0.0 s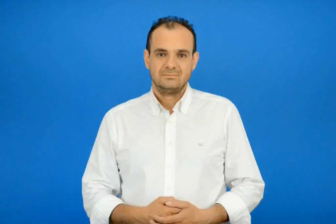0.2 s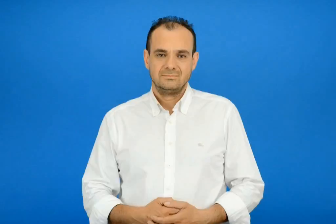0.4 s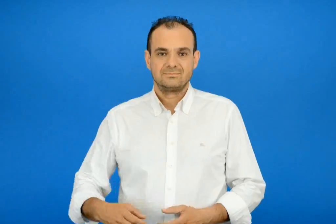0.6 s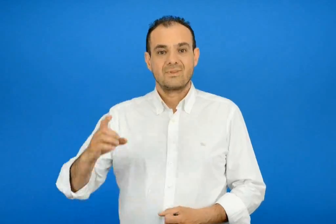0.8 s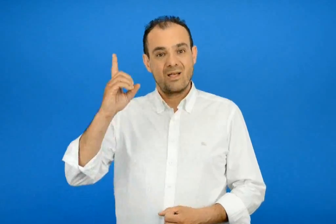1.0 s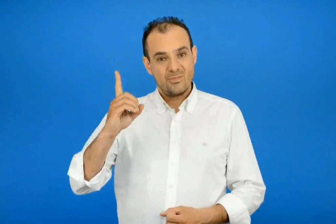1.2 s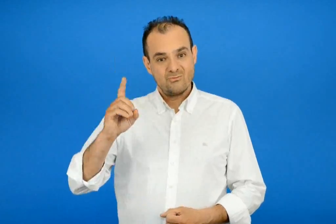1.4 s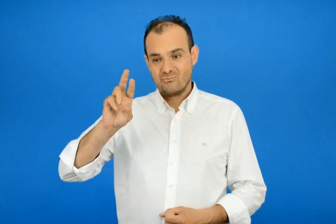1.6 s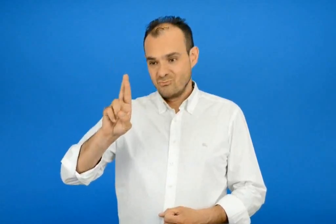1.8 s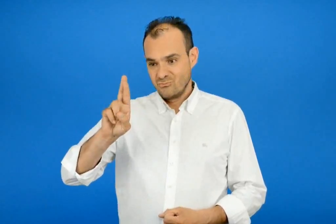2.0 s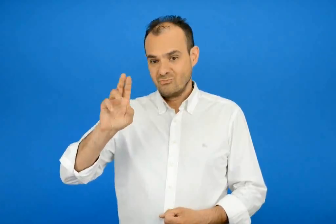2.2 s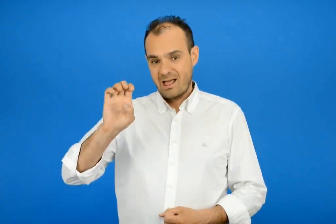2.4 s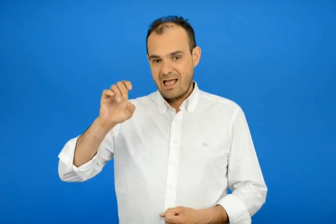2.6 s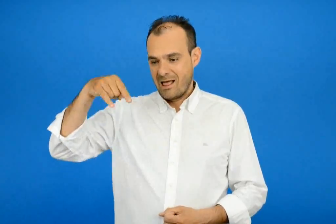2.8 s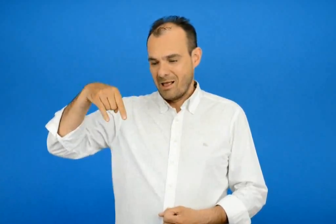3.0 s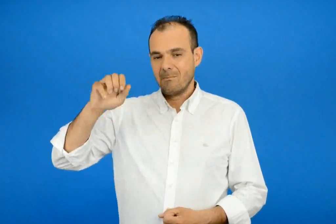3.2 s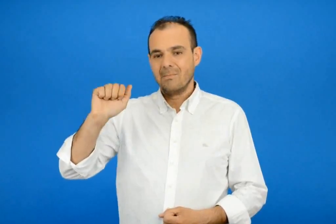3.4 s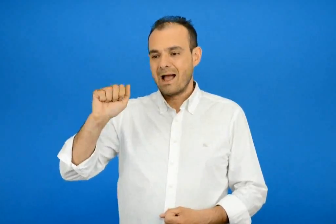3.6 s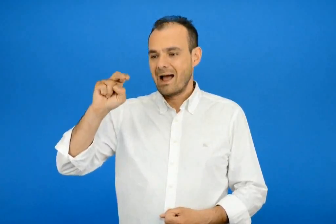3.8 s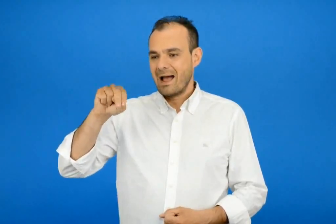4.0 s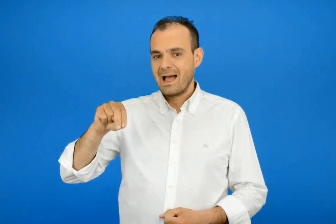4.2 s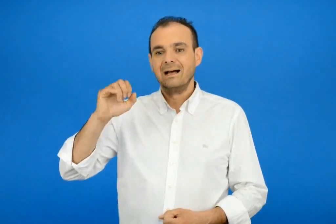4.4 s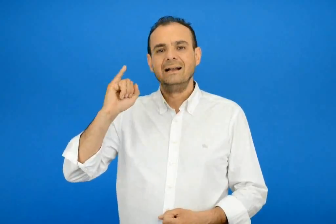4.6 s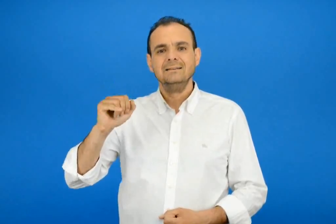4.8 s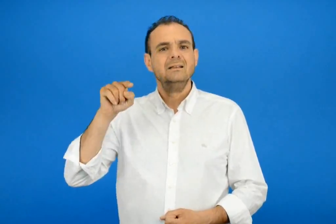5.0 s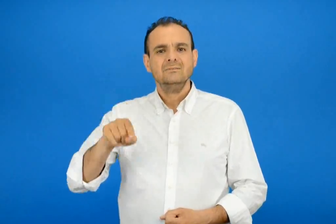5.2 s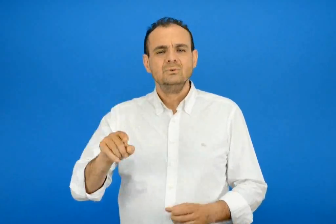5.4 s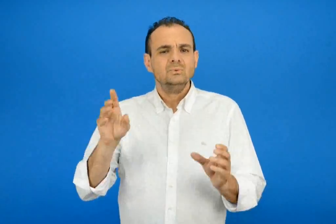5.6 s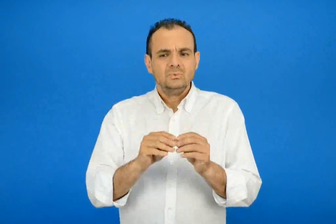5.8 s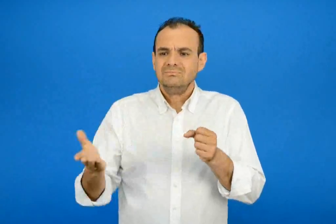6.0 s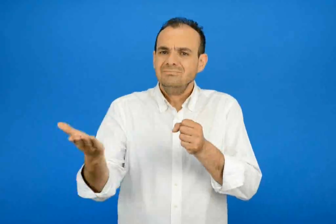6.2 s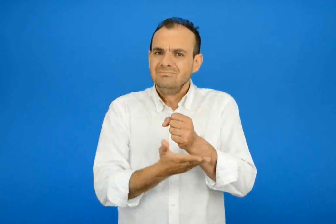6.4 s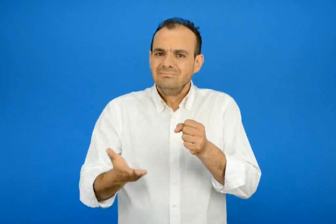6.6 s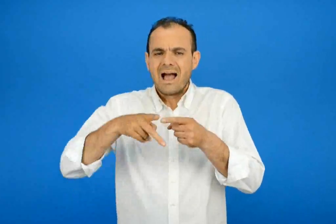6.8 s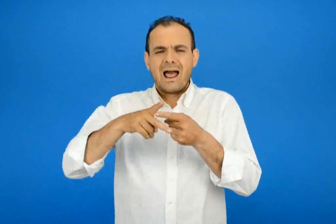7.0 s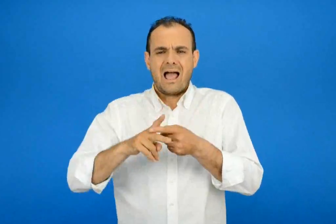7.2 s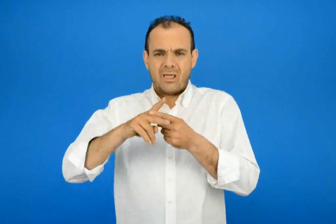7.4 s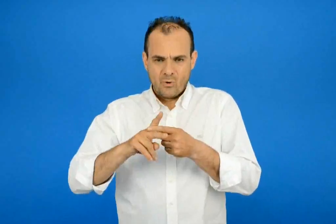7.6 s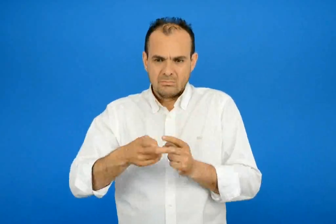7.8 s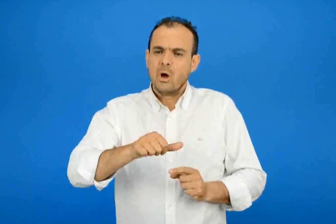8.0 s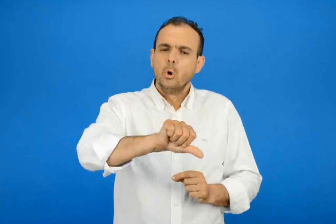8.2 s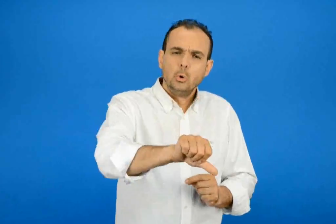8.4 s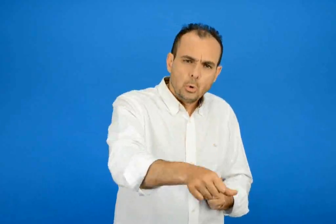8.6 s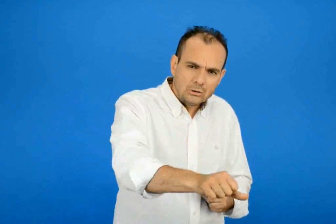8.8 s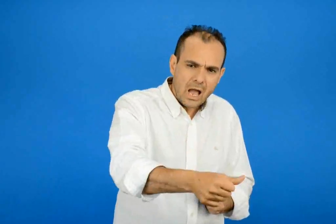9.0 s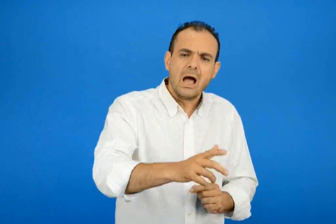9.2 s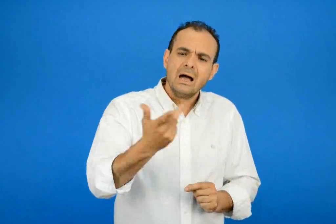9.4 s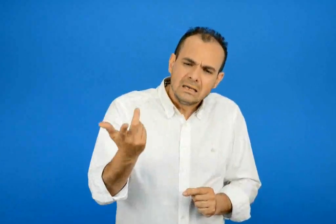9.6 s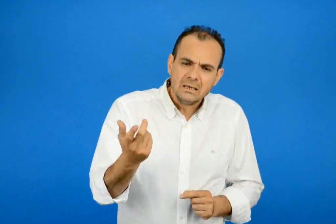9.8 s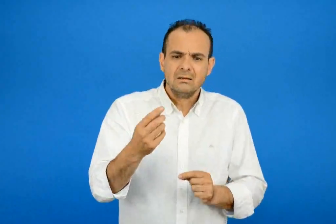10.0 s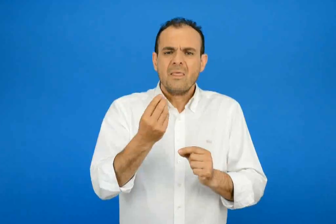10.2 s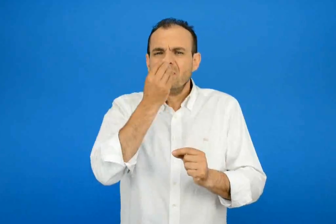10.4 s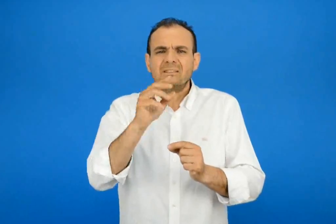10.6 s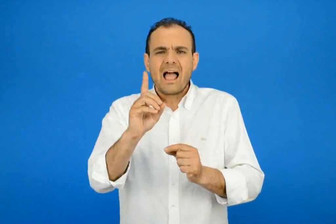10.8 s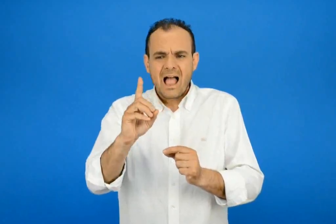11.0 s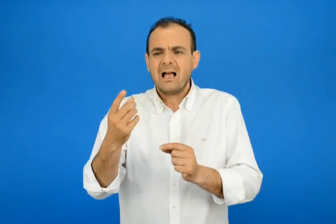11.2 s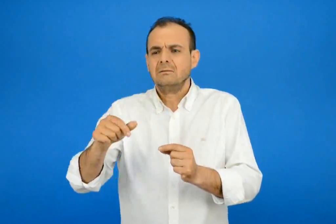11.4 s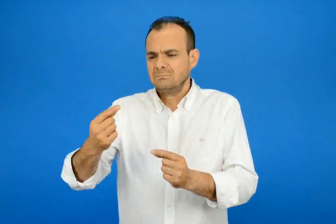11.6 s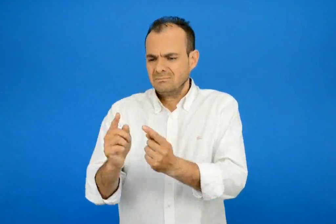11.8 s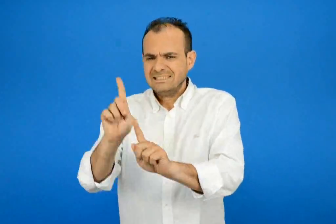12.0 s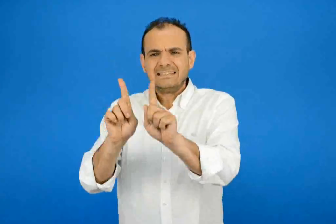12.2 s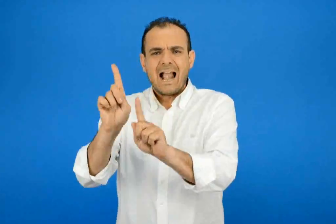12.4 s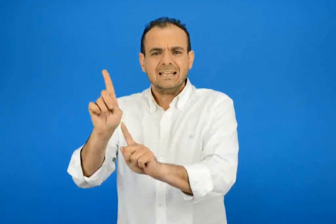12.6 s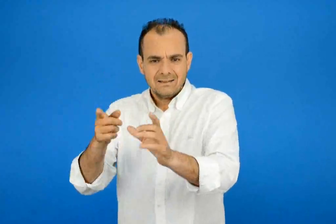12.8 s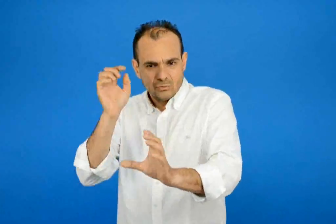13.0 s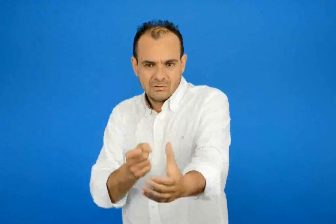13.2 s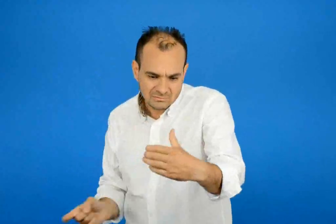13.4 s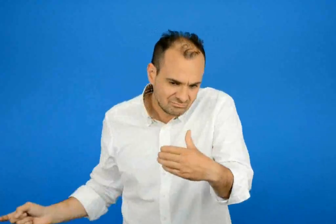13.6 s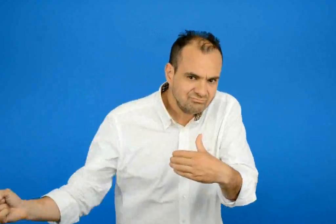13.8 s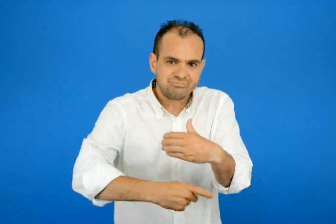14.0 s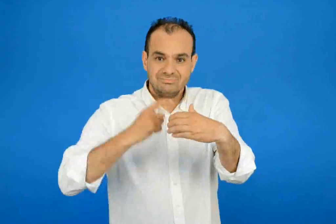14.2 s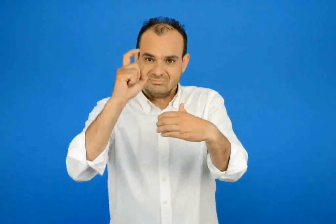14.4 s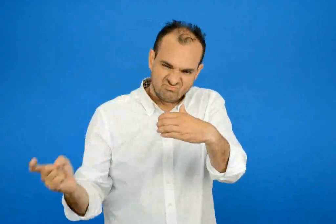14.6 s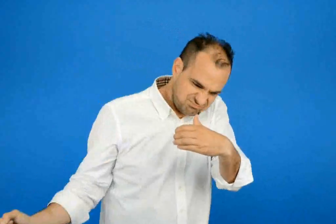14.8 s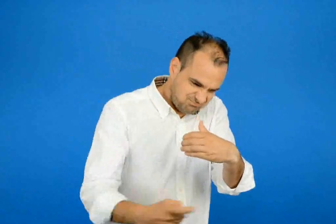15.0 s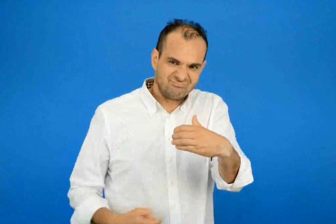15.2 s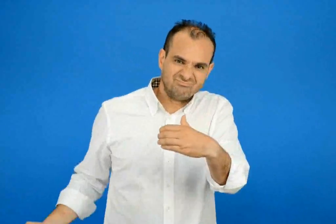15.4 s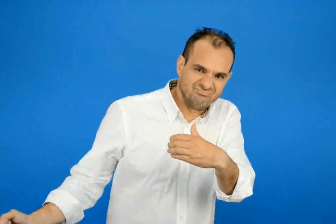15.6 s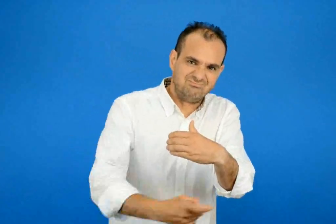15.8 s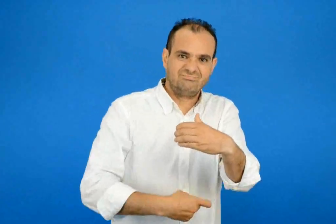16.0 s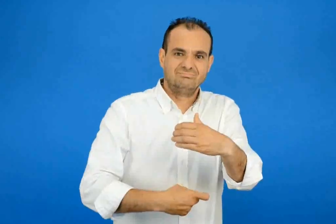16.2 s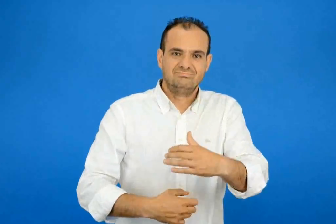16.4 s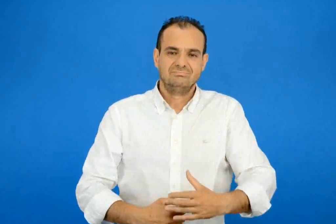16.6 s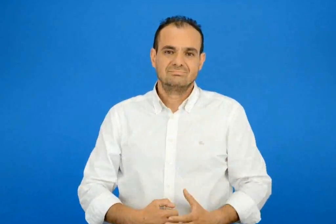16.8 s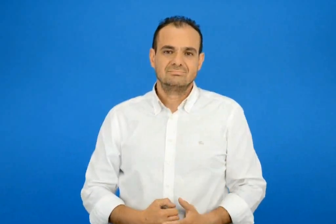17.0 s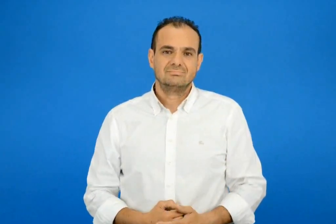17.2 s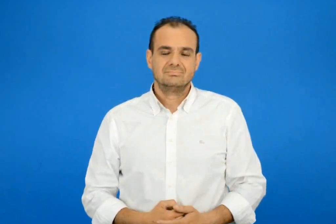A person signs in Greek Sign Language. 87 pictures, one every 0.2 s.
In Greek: δρεπάνι το γεωργικό εργαλείο για να κόβουμε χόρτα η δημητριακά όπως το σιτάρι
